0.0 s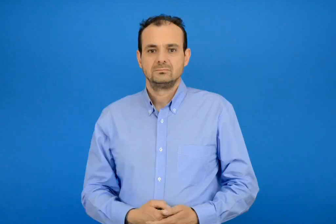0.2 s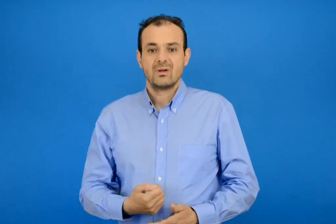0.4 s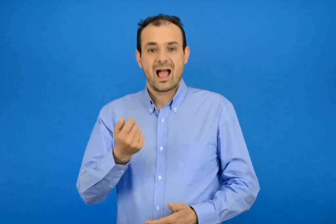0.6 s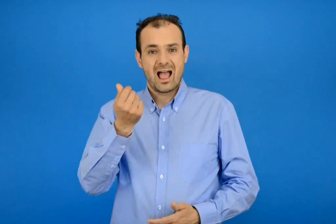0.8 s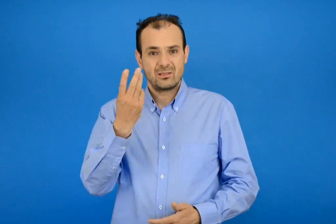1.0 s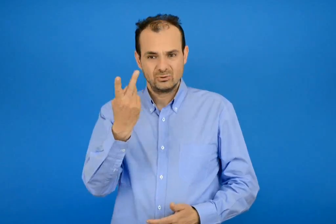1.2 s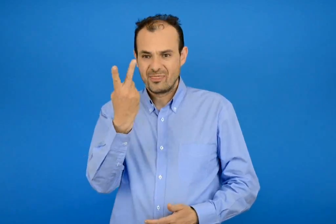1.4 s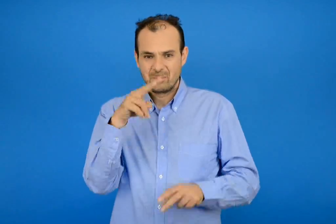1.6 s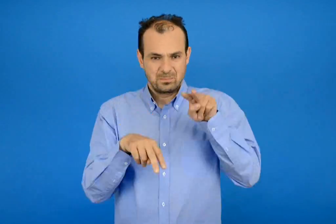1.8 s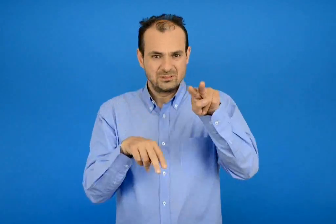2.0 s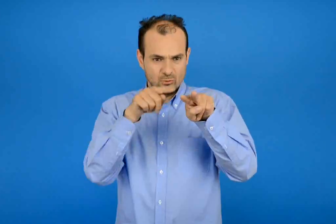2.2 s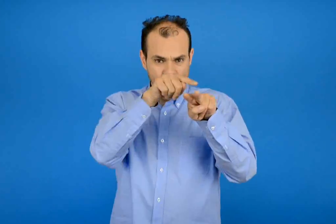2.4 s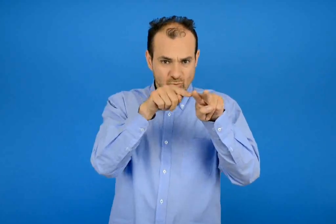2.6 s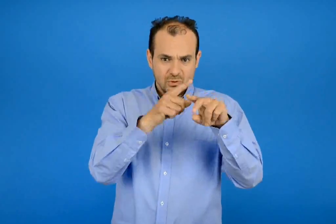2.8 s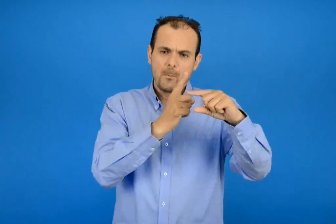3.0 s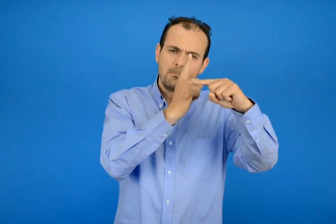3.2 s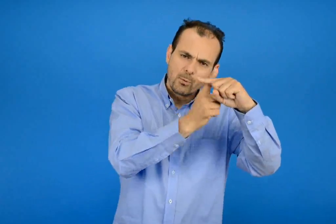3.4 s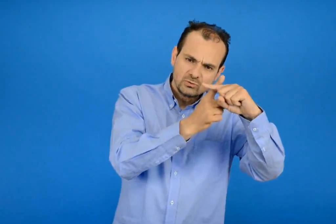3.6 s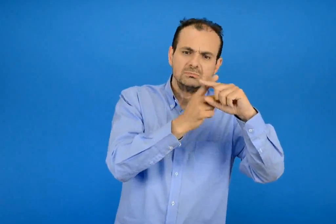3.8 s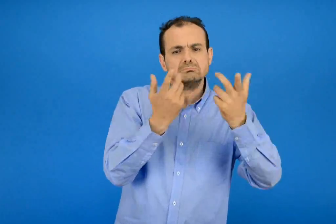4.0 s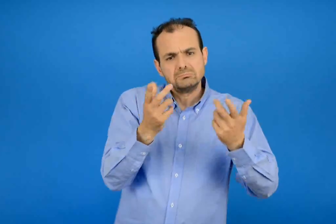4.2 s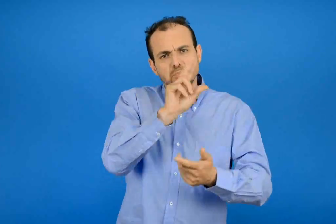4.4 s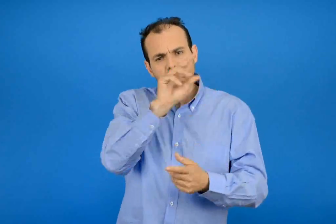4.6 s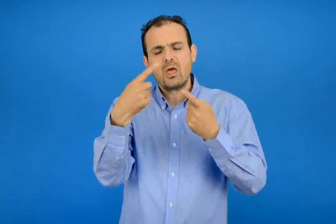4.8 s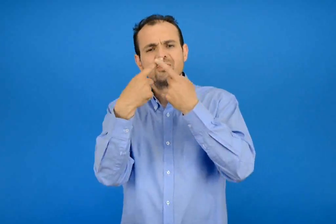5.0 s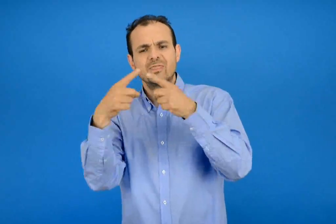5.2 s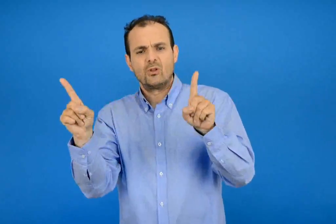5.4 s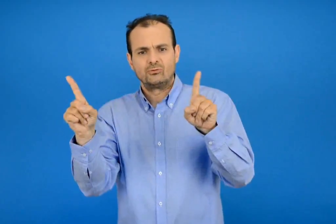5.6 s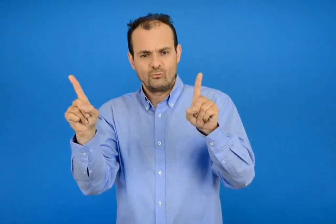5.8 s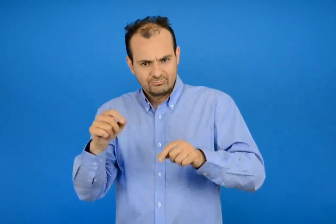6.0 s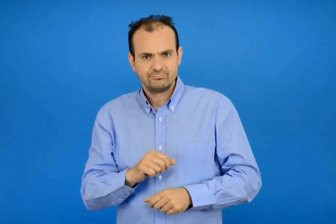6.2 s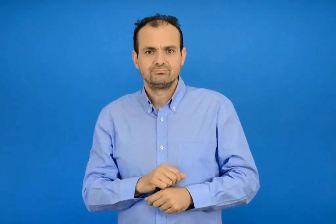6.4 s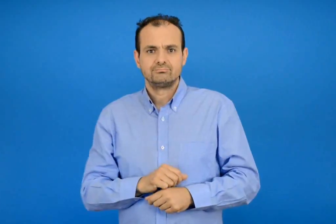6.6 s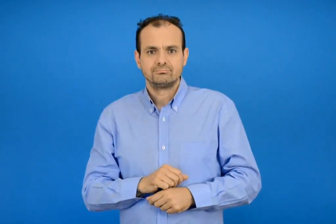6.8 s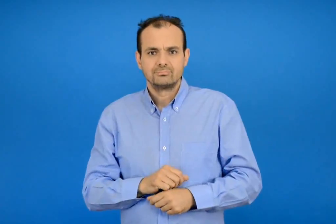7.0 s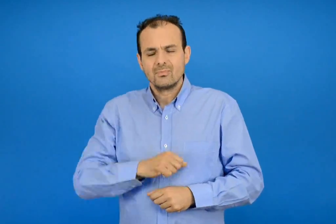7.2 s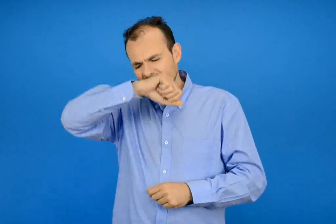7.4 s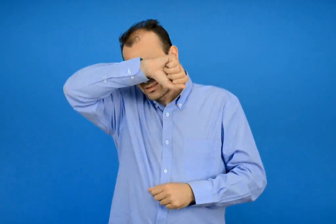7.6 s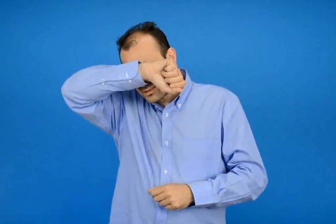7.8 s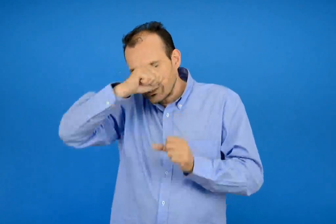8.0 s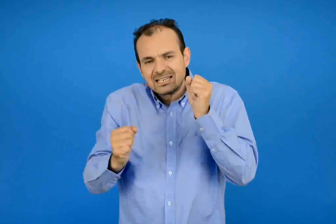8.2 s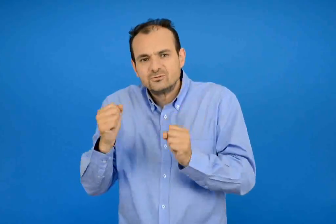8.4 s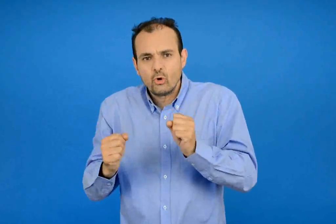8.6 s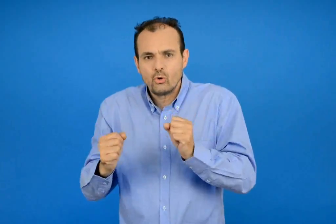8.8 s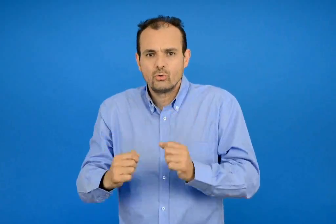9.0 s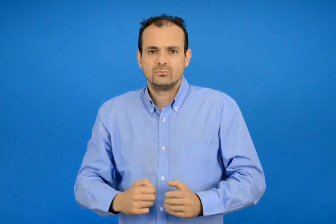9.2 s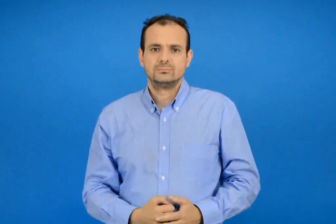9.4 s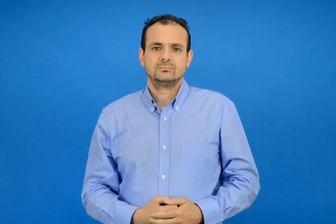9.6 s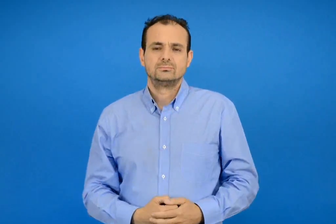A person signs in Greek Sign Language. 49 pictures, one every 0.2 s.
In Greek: φτιάχνω διψήφιους αριθμούς με πρόσθεση ίδιων η διαφορετικών αριθμών το κρυφτό
